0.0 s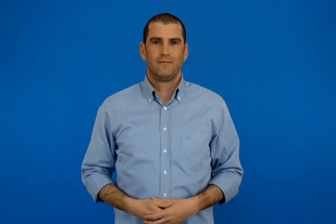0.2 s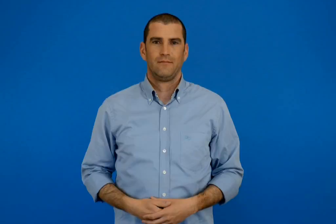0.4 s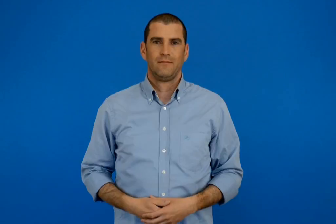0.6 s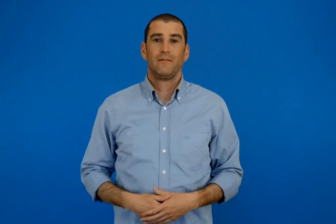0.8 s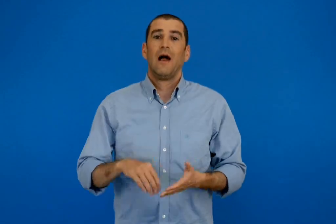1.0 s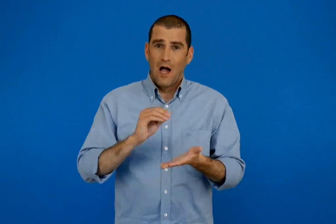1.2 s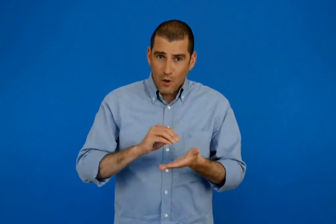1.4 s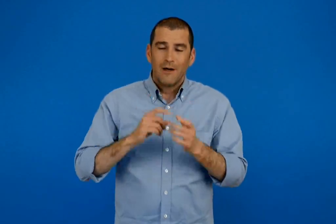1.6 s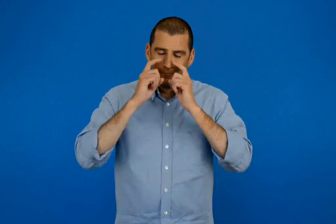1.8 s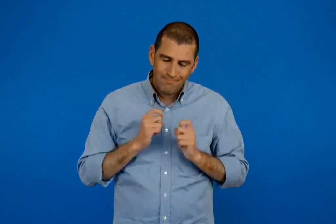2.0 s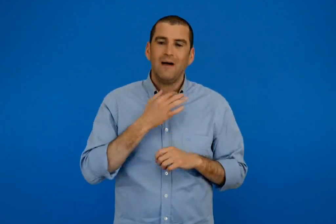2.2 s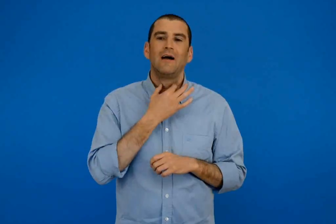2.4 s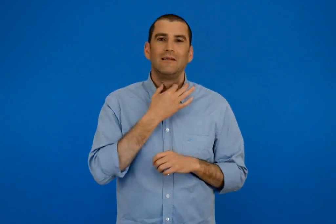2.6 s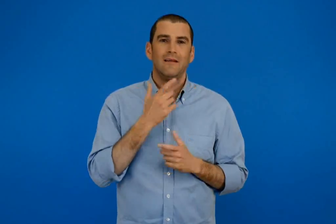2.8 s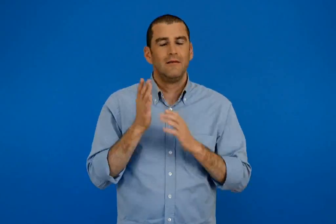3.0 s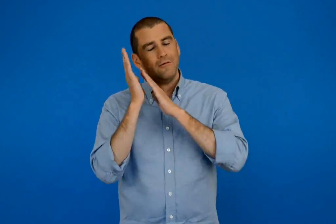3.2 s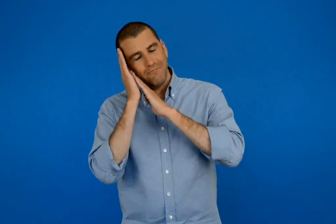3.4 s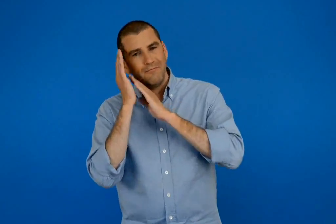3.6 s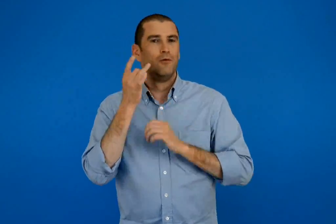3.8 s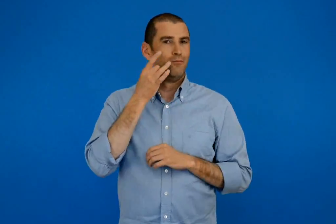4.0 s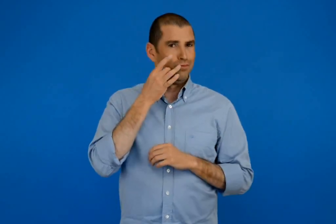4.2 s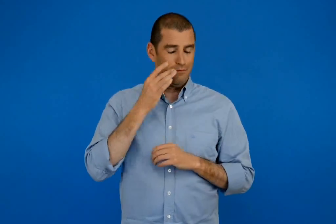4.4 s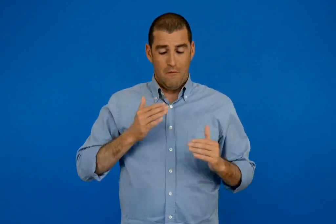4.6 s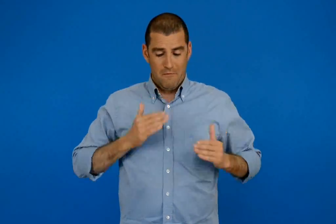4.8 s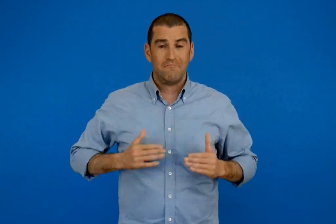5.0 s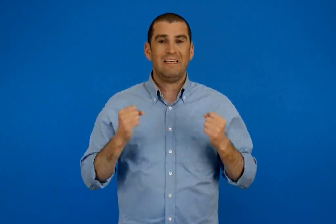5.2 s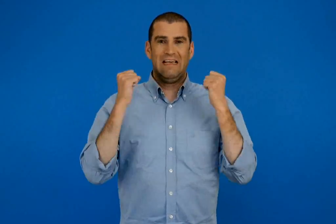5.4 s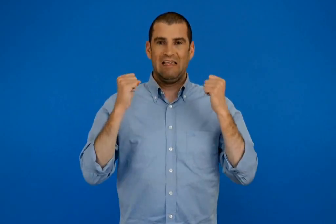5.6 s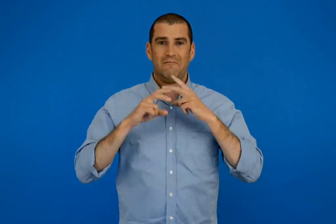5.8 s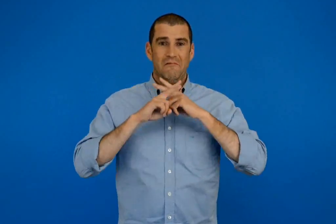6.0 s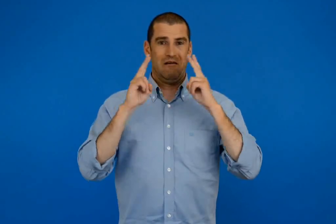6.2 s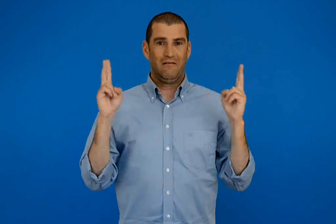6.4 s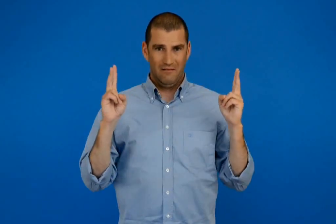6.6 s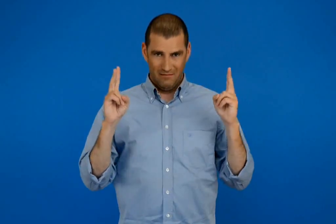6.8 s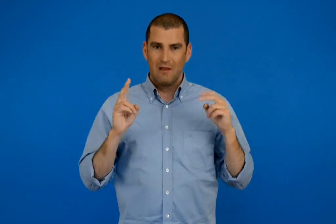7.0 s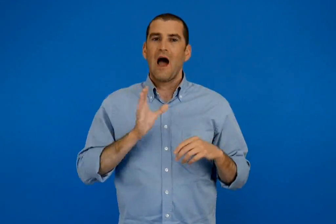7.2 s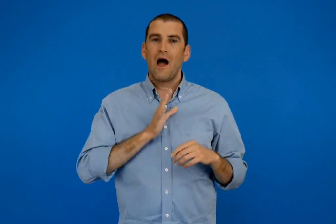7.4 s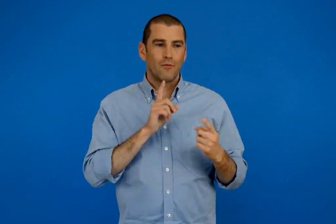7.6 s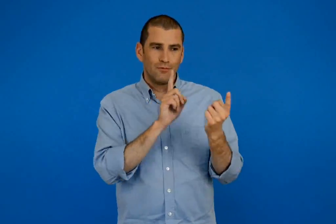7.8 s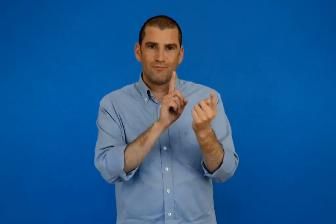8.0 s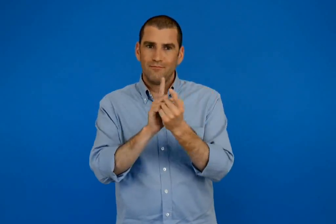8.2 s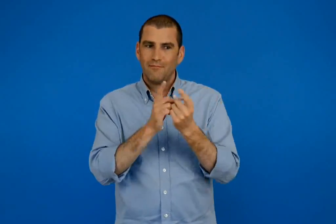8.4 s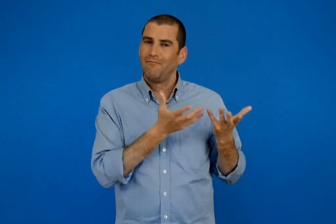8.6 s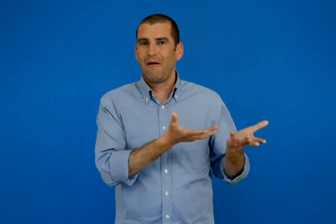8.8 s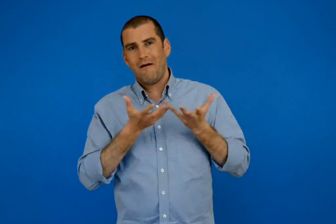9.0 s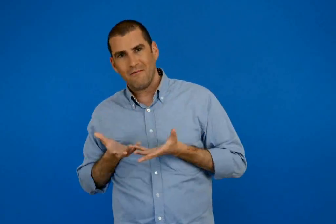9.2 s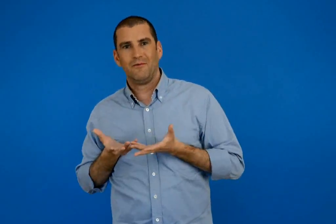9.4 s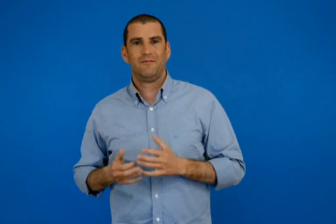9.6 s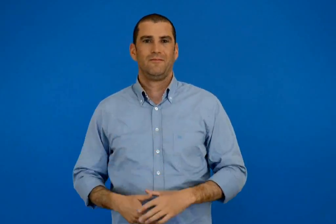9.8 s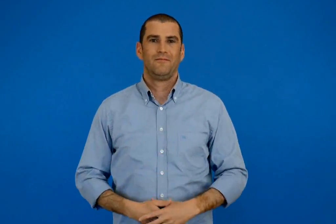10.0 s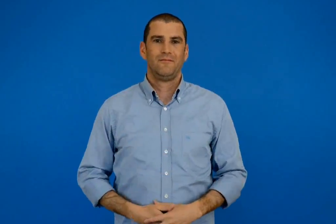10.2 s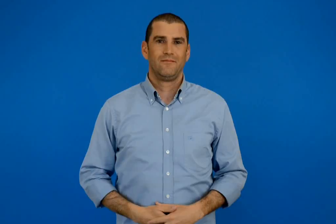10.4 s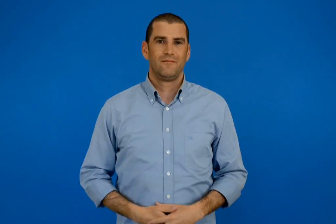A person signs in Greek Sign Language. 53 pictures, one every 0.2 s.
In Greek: ακόμη χρειάζεται να κοιμούνται καλά να φροντίζουν την καθαριότητα την υγειά τους και να έχουν ανθρώπους που τους αγαπούν
